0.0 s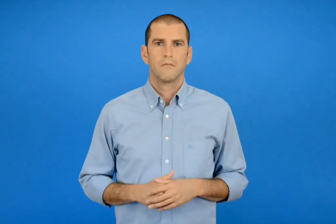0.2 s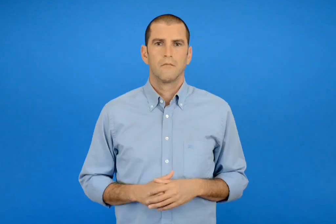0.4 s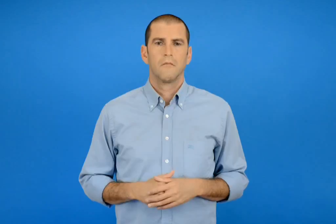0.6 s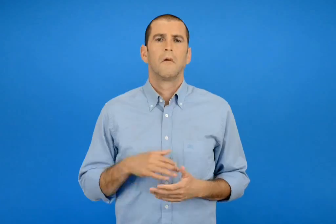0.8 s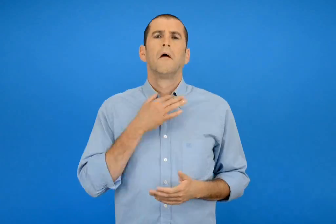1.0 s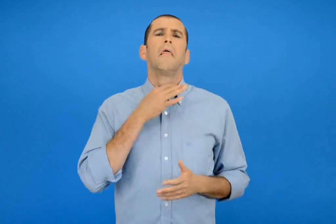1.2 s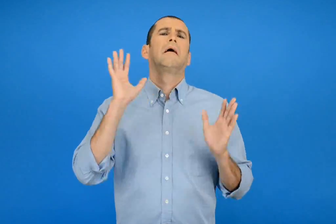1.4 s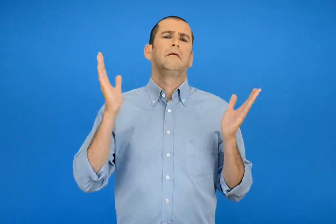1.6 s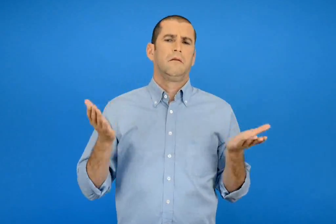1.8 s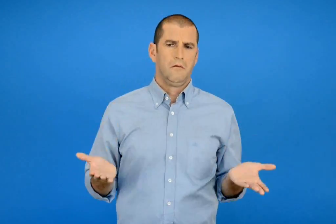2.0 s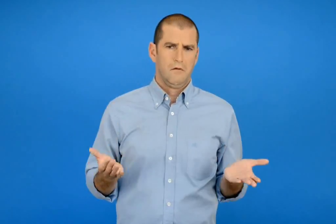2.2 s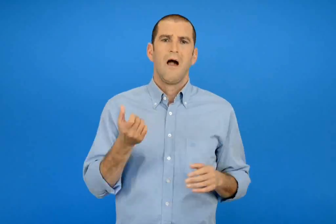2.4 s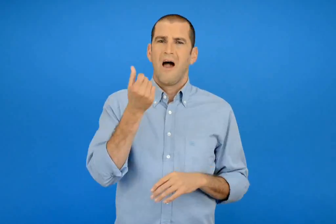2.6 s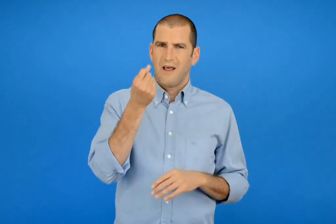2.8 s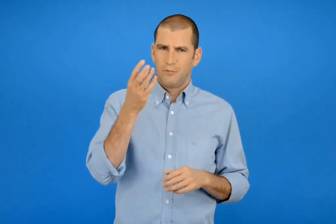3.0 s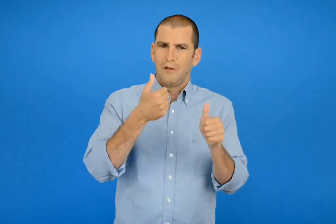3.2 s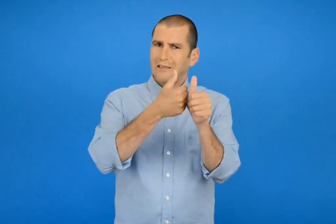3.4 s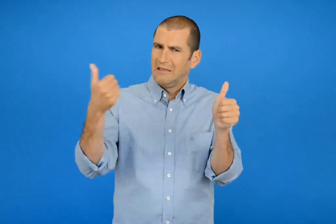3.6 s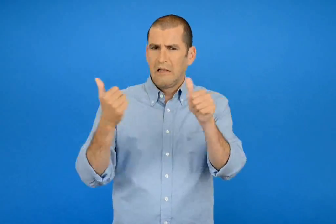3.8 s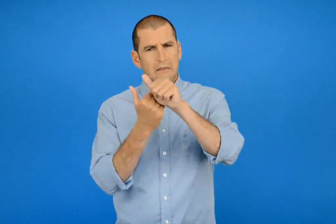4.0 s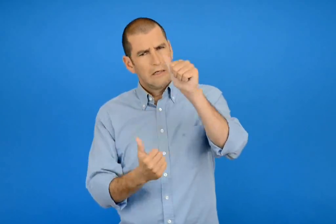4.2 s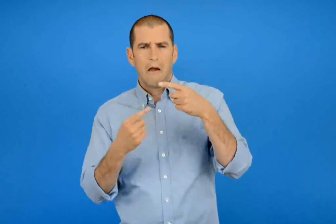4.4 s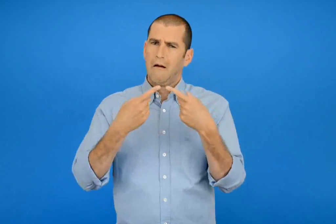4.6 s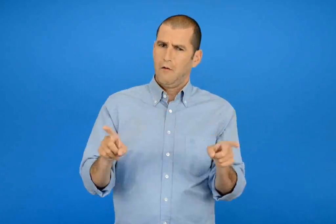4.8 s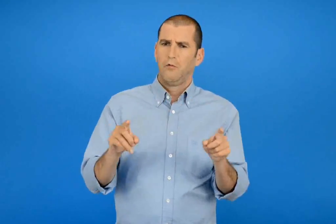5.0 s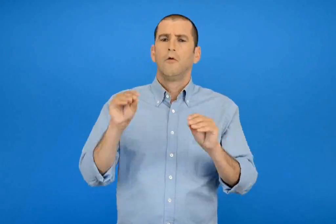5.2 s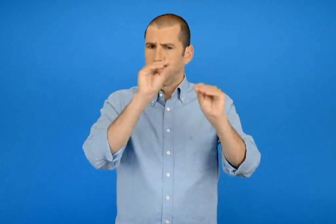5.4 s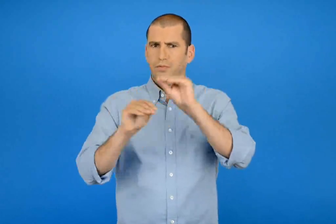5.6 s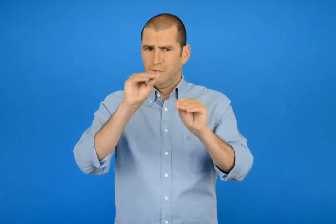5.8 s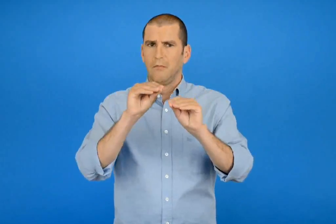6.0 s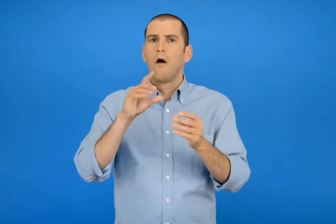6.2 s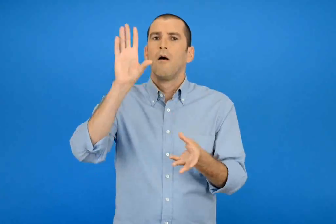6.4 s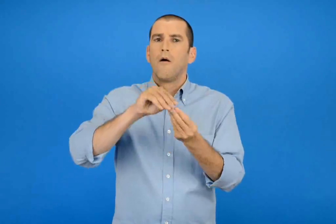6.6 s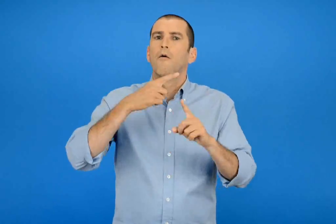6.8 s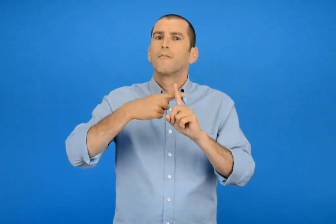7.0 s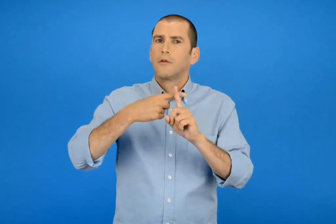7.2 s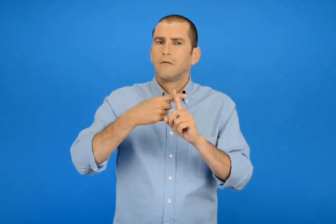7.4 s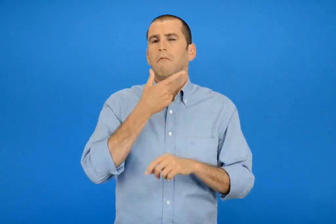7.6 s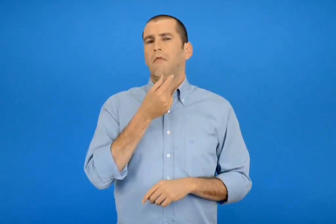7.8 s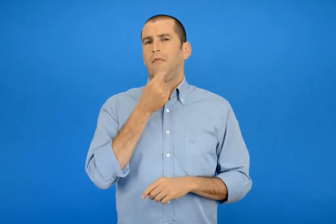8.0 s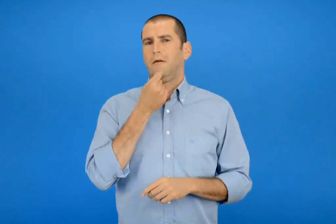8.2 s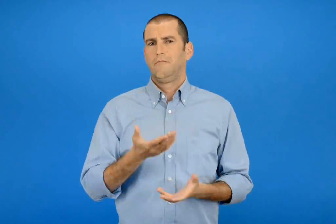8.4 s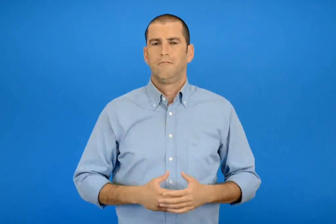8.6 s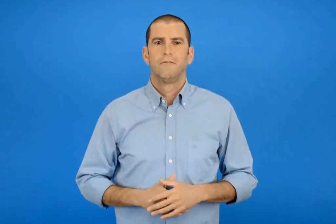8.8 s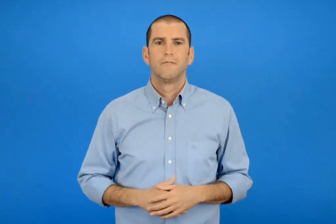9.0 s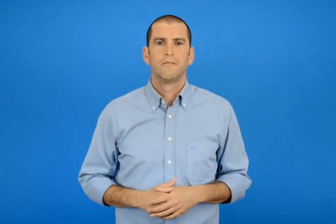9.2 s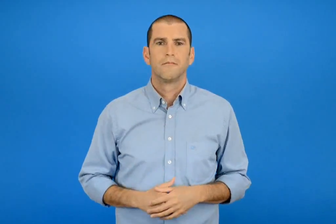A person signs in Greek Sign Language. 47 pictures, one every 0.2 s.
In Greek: δε χρειάζεται θα βάλω τους αριθμούς με άλλη σειρά έτσι ώστε να είναι εύκολο να προστεθούν
